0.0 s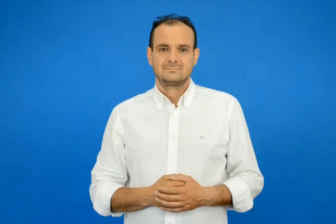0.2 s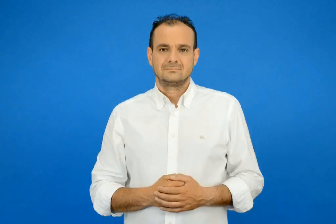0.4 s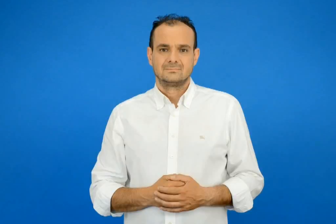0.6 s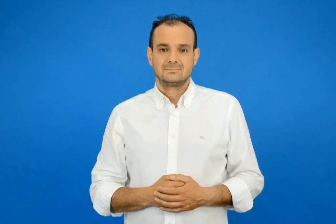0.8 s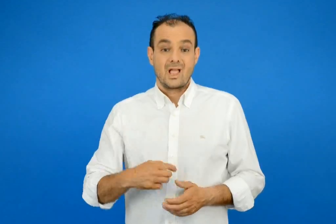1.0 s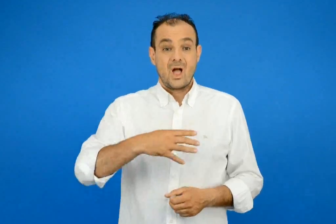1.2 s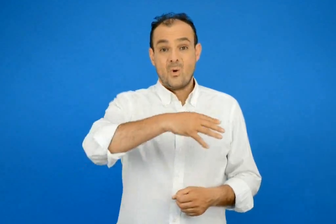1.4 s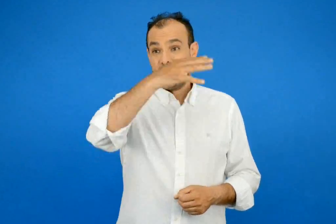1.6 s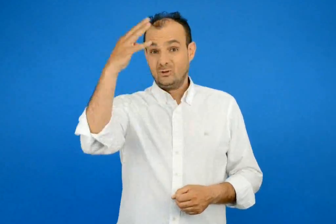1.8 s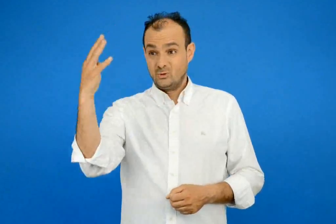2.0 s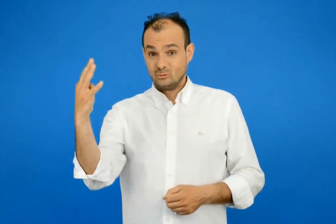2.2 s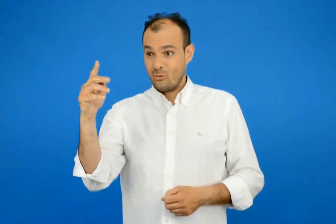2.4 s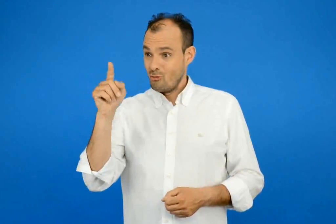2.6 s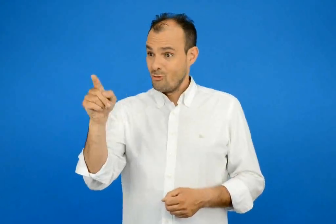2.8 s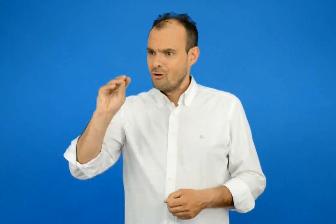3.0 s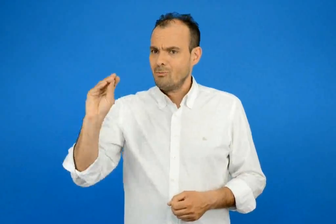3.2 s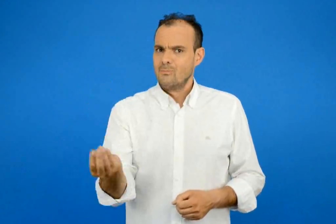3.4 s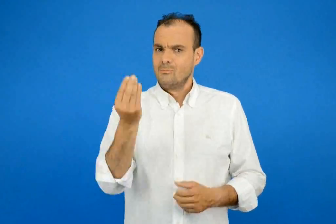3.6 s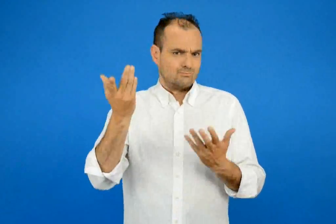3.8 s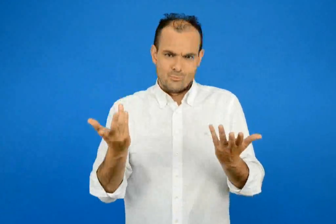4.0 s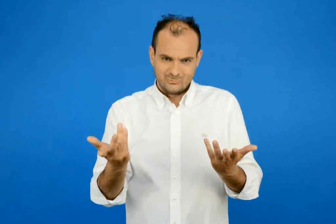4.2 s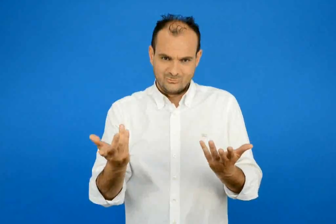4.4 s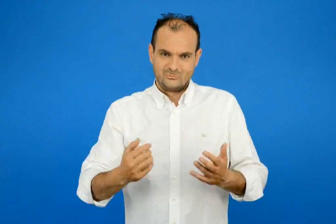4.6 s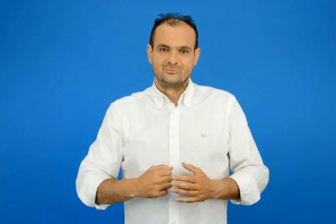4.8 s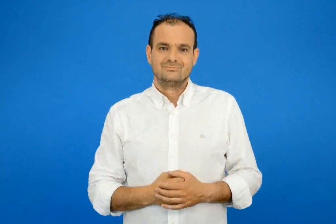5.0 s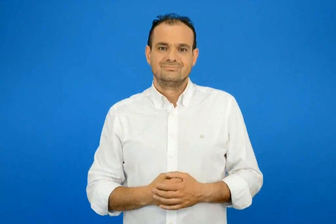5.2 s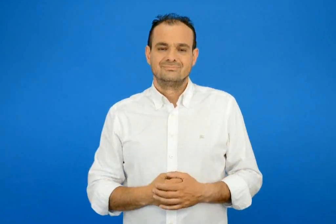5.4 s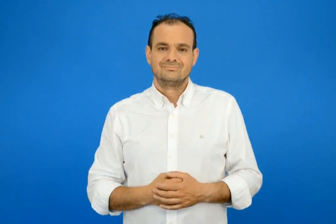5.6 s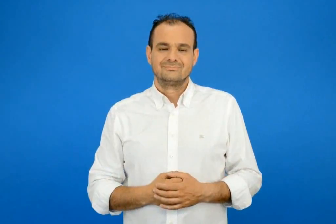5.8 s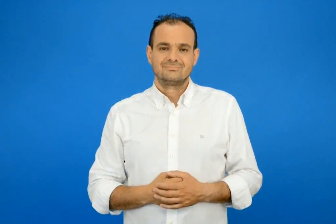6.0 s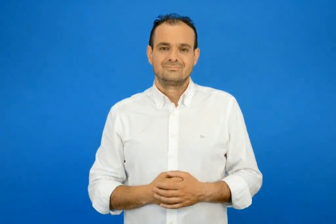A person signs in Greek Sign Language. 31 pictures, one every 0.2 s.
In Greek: πως δημιουργείται το ουράνιο τόξο ;
